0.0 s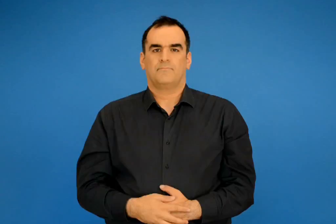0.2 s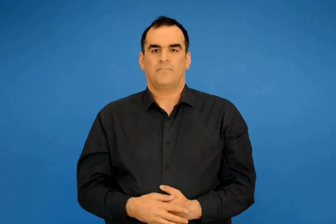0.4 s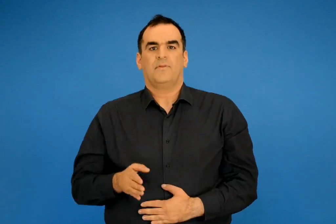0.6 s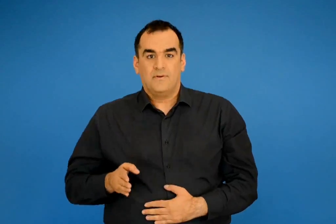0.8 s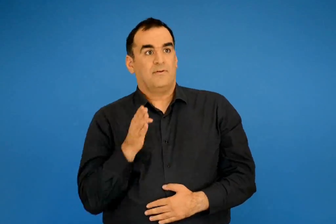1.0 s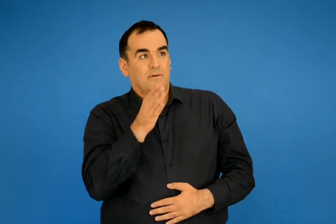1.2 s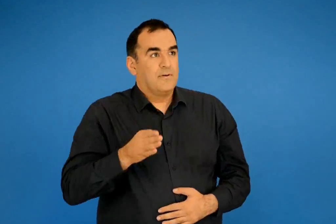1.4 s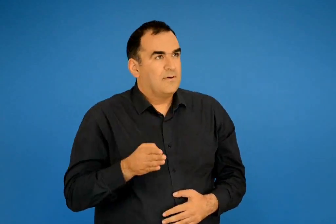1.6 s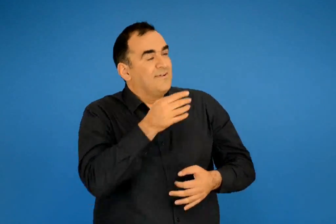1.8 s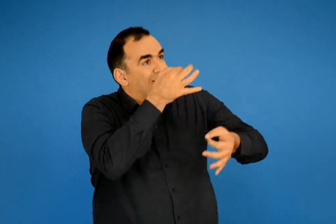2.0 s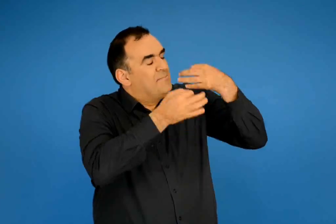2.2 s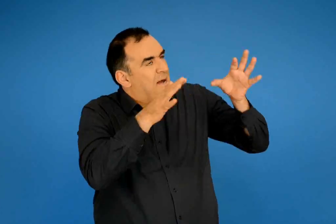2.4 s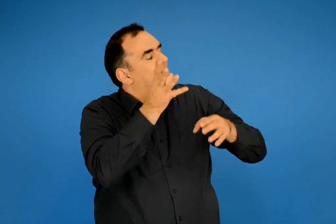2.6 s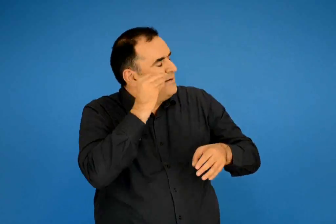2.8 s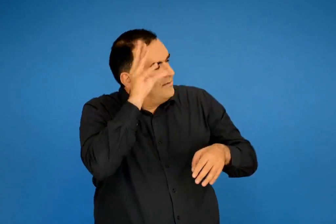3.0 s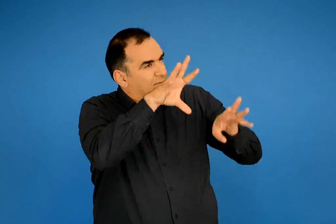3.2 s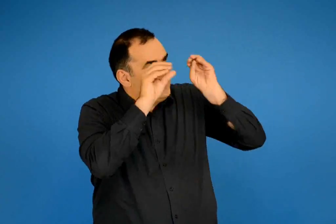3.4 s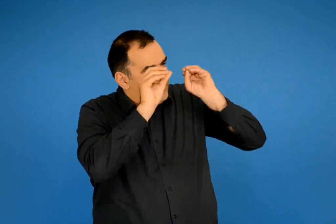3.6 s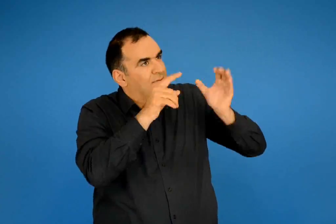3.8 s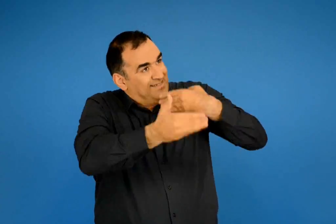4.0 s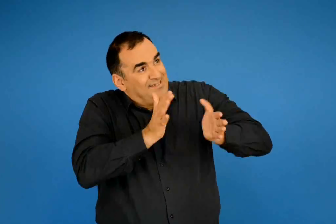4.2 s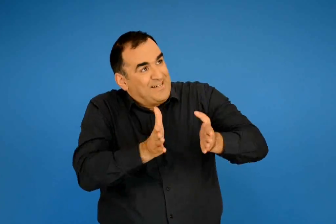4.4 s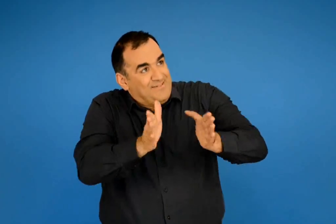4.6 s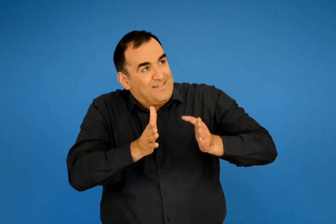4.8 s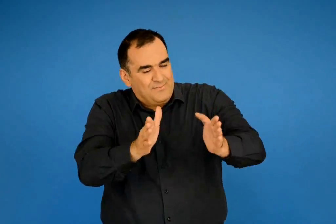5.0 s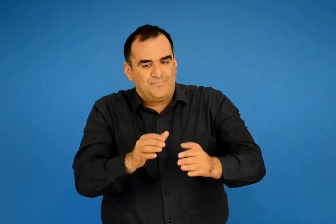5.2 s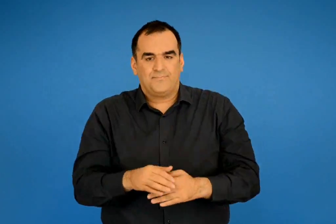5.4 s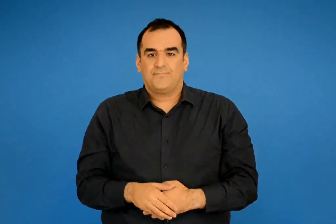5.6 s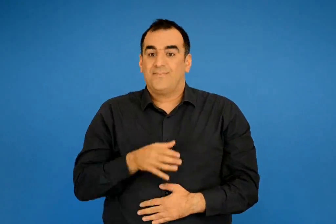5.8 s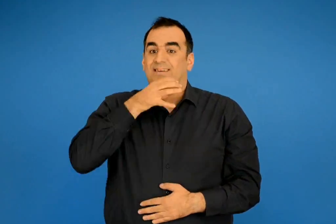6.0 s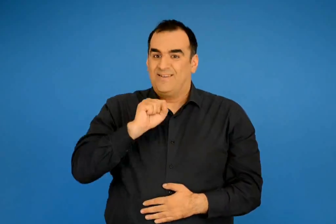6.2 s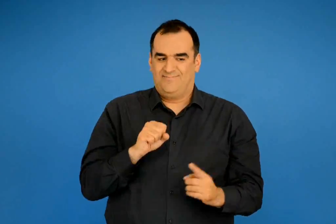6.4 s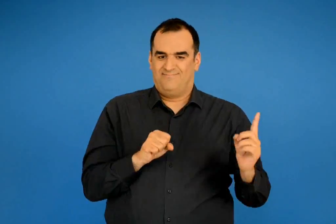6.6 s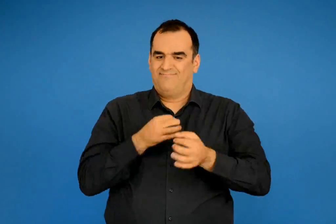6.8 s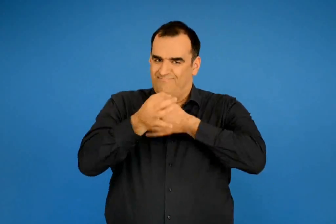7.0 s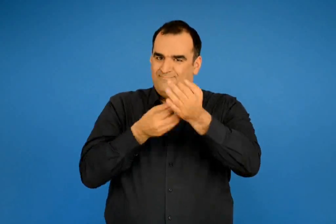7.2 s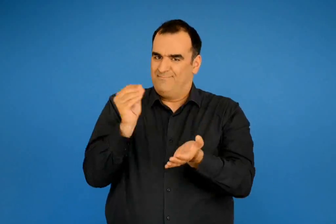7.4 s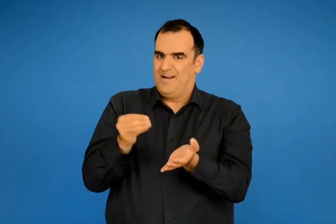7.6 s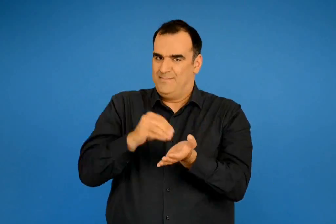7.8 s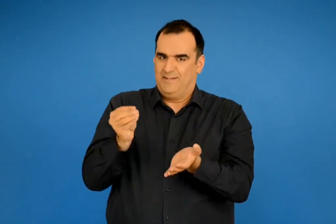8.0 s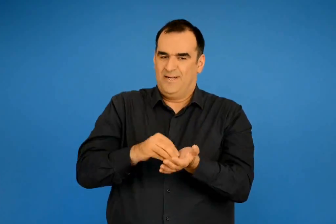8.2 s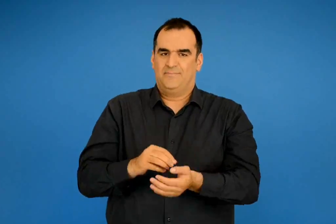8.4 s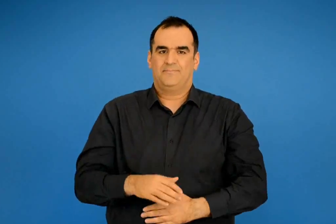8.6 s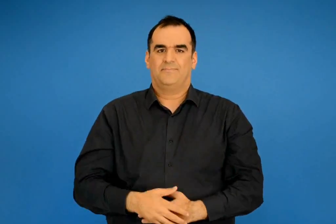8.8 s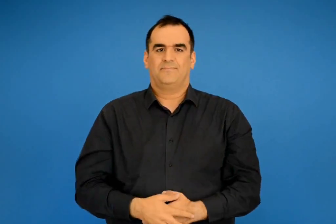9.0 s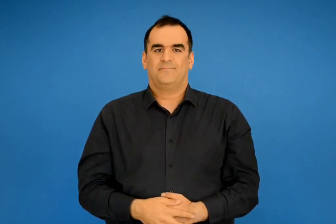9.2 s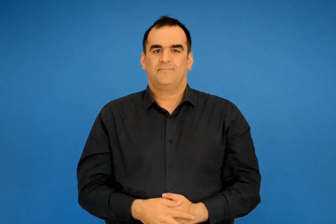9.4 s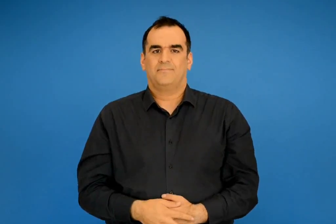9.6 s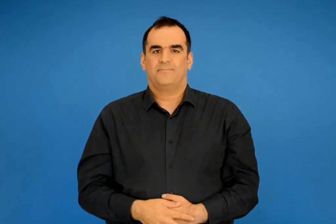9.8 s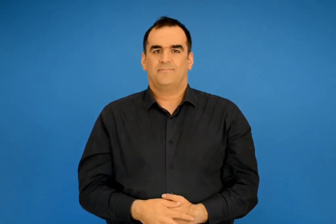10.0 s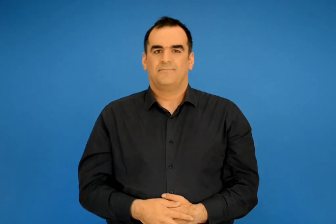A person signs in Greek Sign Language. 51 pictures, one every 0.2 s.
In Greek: καραγκιόζης αυτά τα ακούσαμε παρακάτω ο χατζηαβατης επαναλαμβάνει τα προηγούμενα
